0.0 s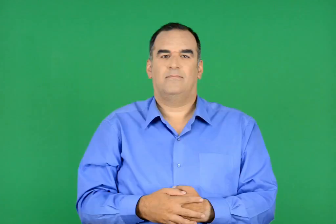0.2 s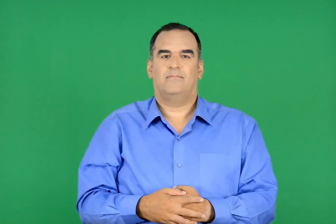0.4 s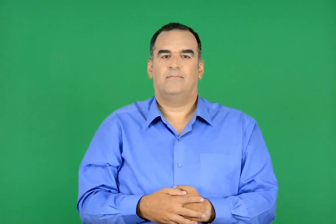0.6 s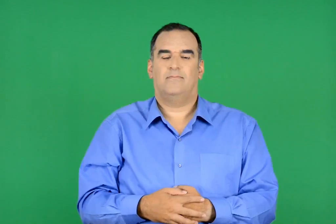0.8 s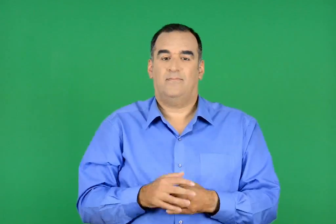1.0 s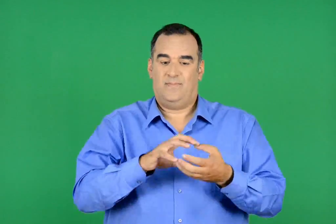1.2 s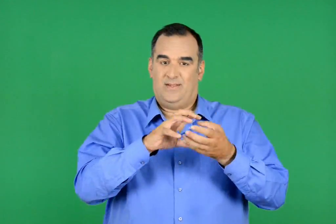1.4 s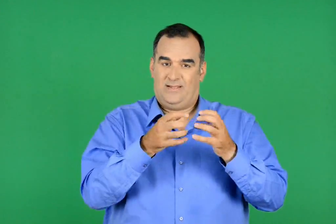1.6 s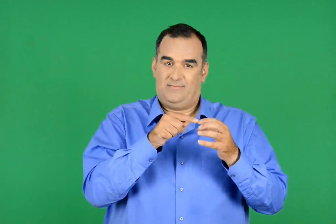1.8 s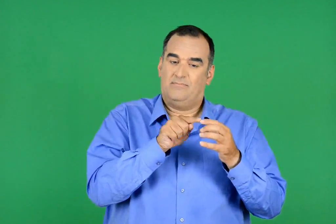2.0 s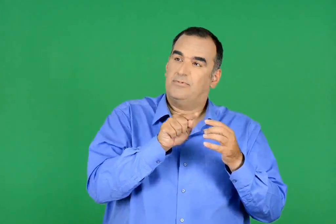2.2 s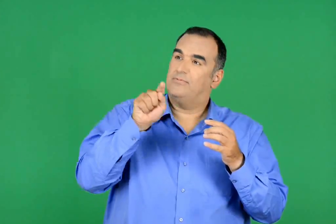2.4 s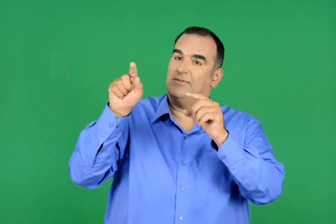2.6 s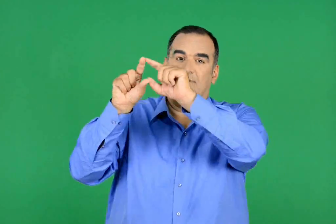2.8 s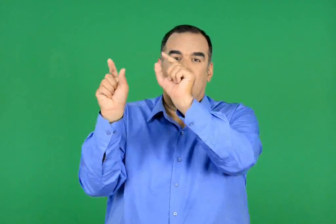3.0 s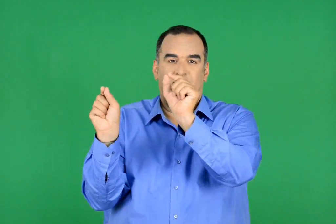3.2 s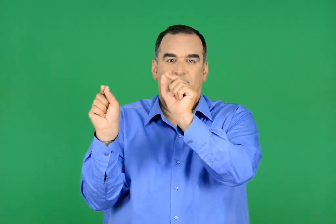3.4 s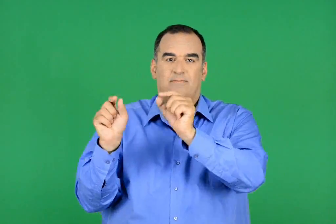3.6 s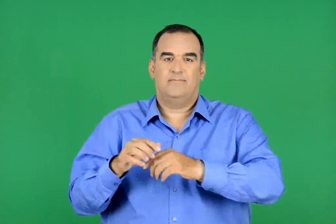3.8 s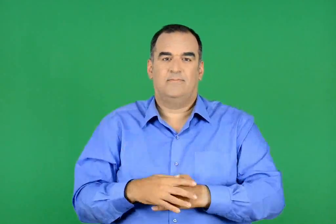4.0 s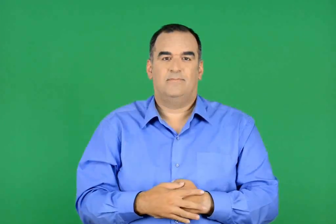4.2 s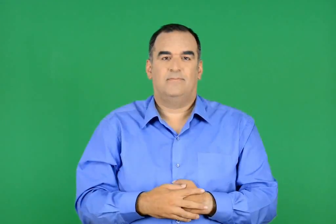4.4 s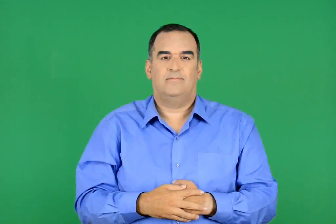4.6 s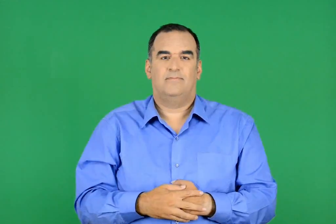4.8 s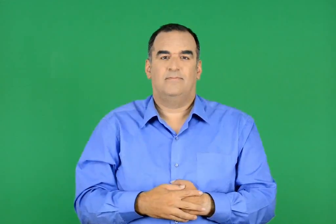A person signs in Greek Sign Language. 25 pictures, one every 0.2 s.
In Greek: από τη γη στη σελήνη
